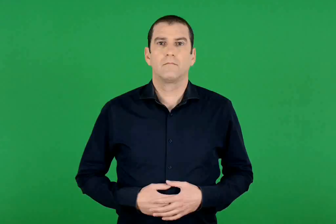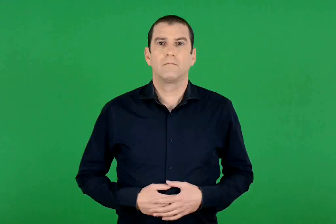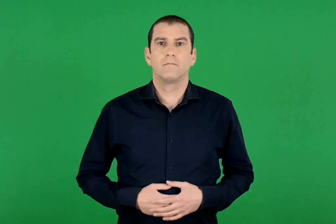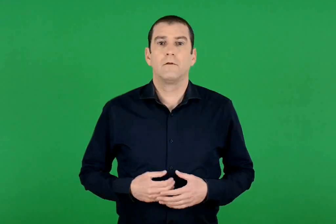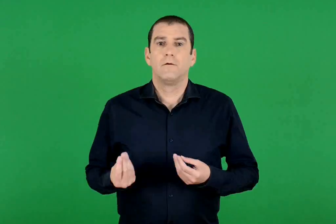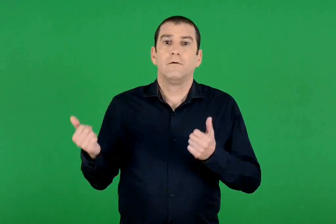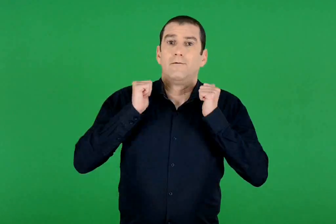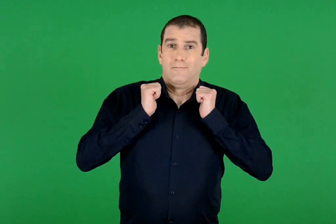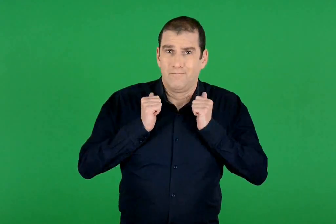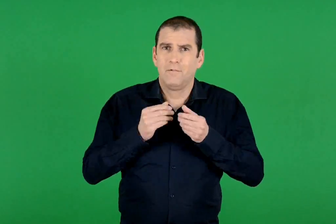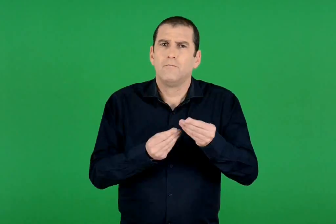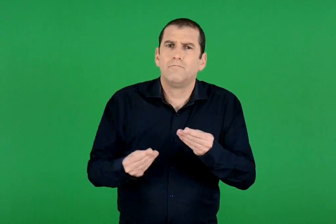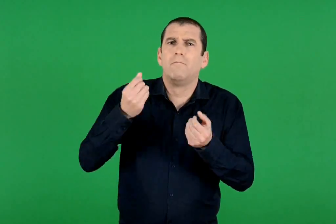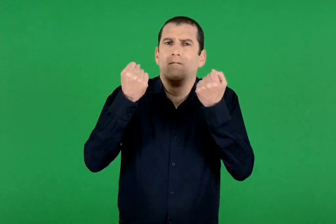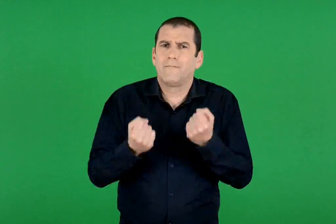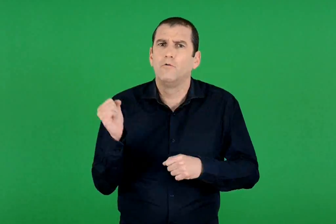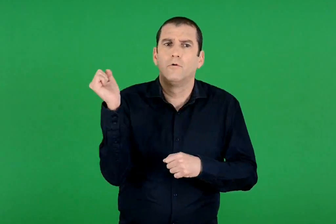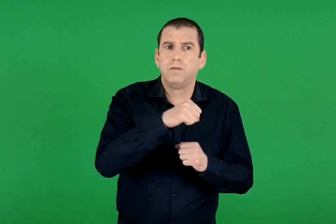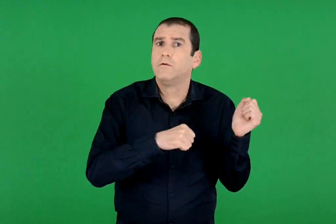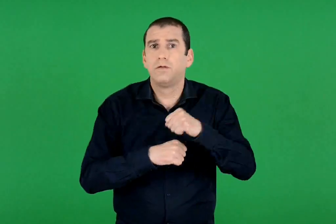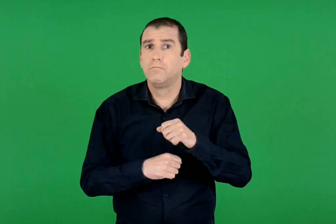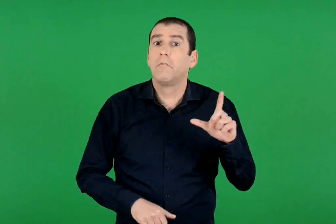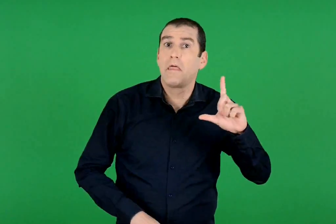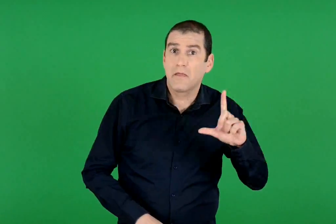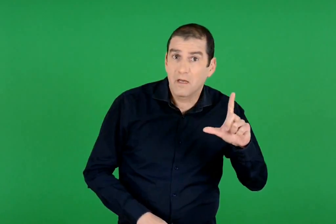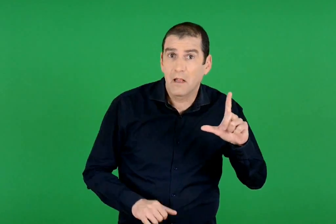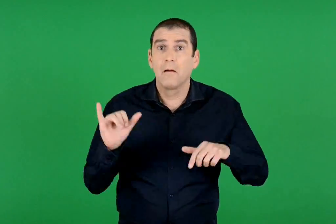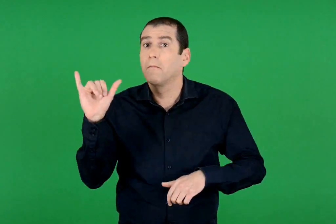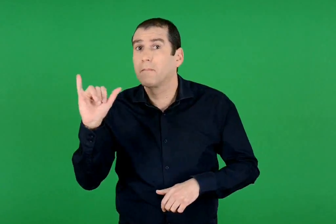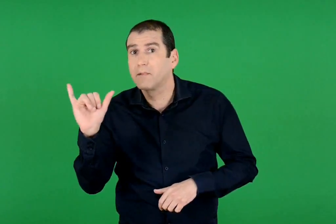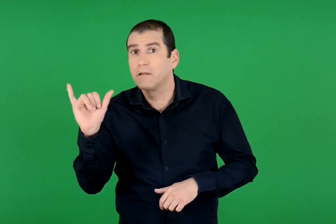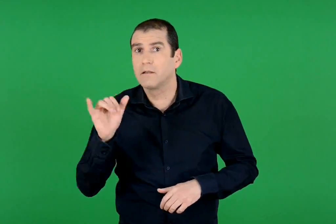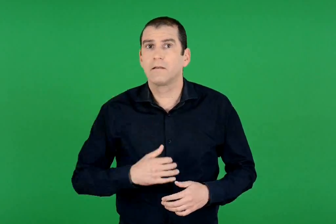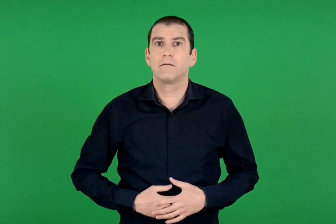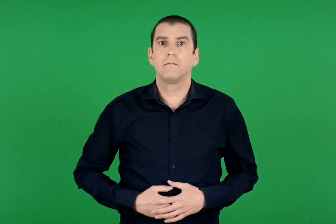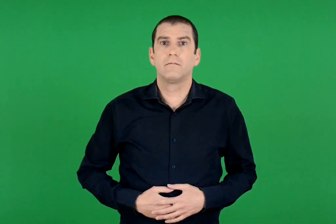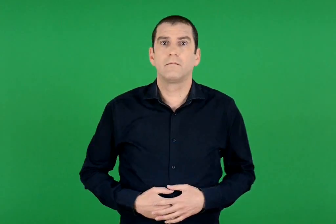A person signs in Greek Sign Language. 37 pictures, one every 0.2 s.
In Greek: τη δευτέρα ή την πέμπτη κουβαλά περισσότερο βάρος ;
